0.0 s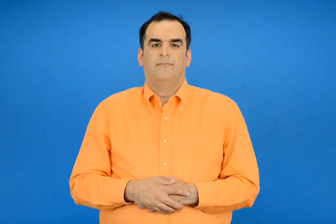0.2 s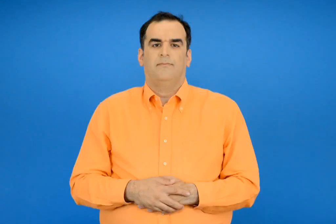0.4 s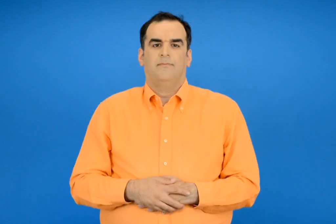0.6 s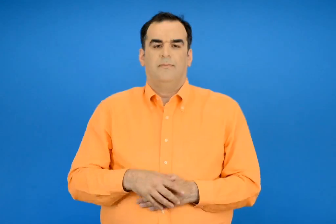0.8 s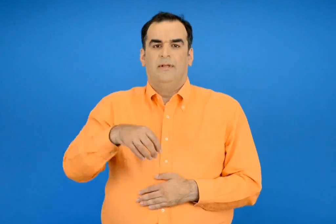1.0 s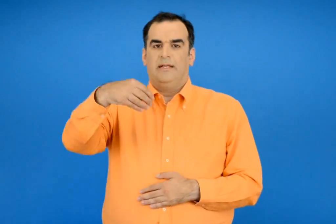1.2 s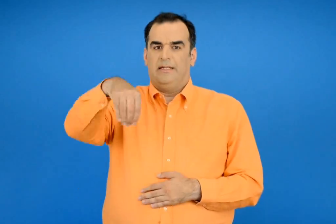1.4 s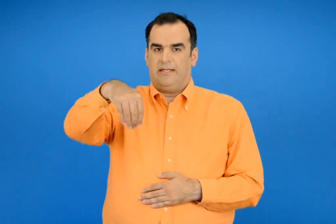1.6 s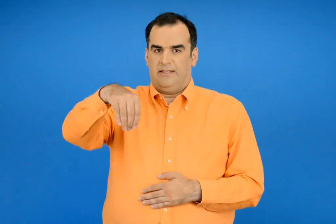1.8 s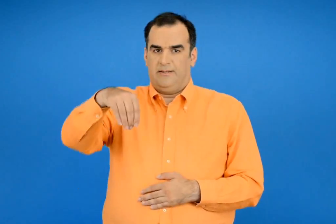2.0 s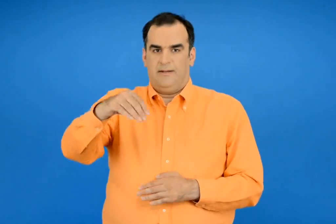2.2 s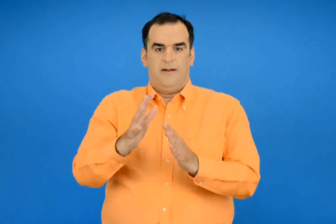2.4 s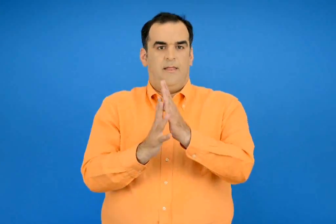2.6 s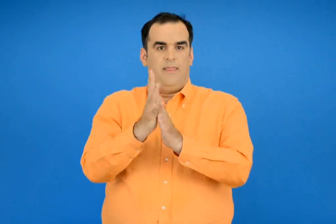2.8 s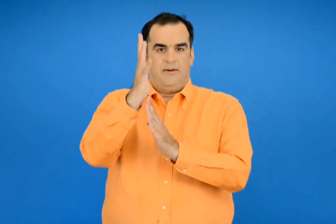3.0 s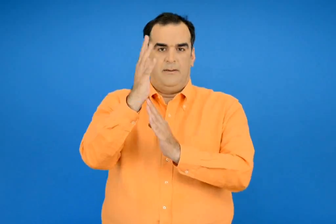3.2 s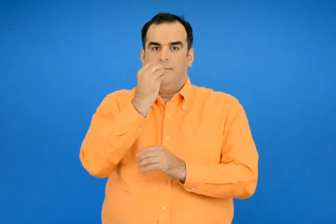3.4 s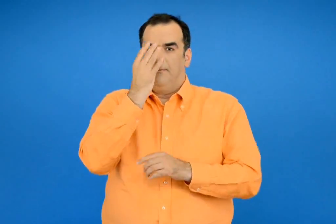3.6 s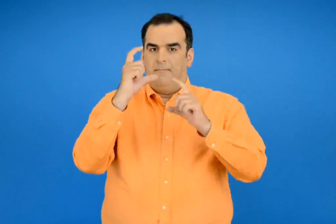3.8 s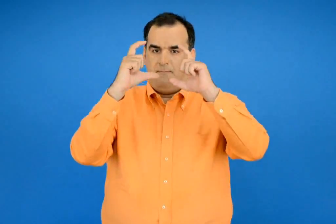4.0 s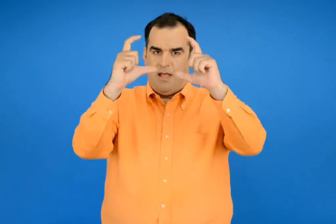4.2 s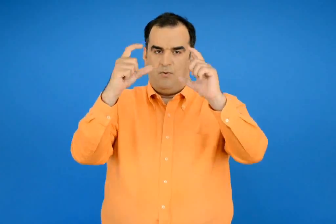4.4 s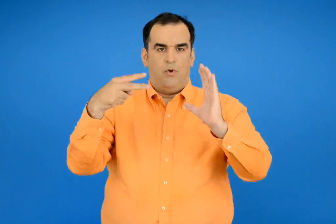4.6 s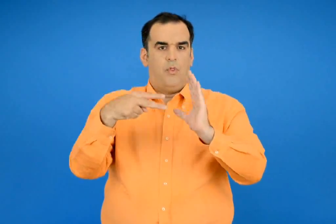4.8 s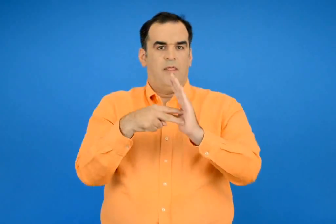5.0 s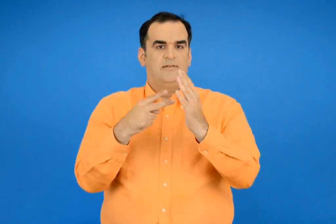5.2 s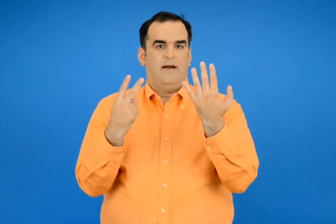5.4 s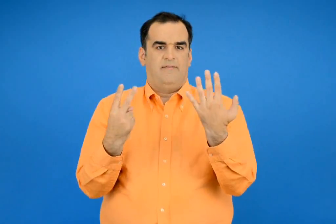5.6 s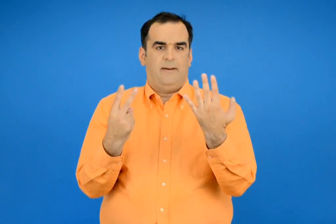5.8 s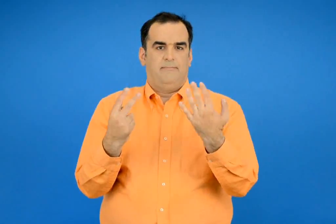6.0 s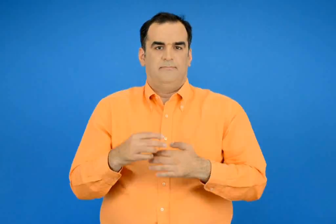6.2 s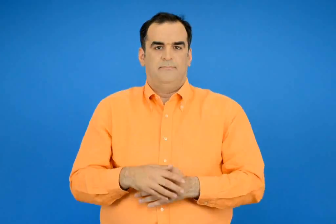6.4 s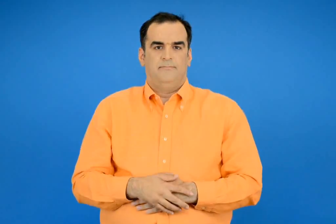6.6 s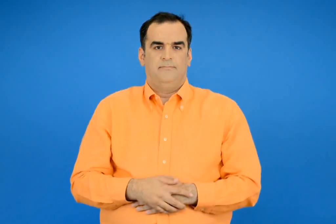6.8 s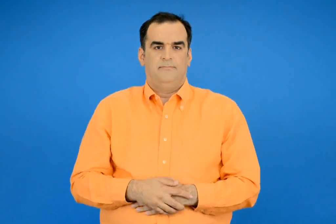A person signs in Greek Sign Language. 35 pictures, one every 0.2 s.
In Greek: τρίτη 15 μαΐου 2007
